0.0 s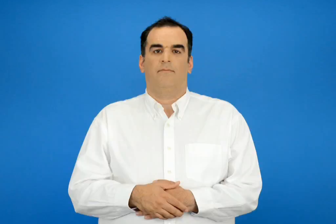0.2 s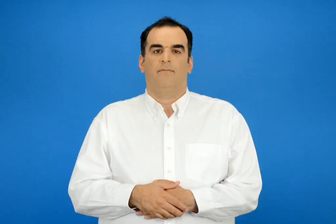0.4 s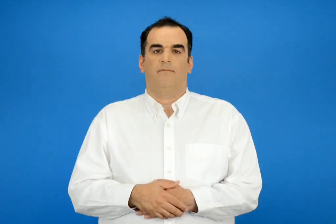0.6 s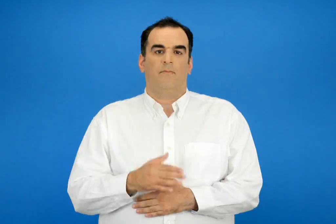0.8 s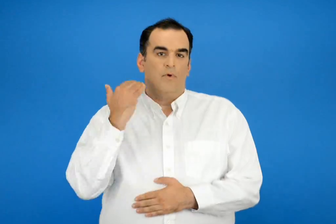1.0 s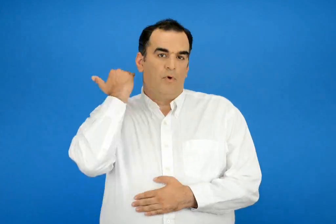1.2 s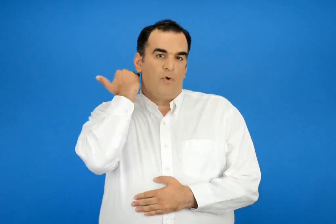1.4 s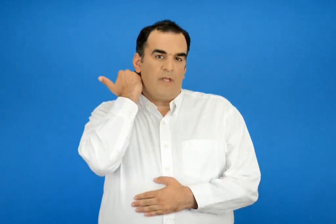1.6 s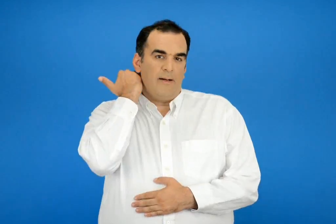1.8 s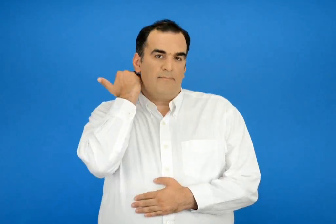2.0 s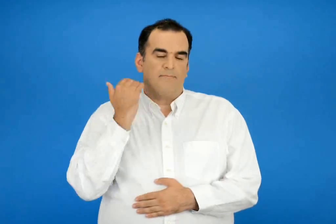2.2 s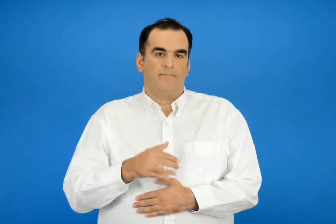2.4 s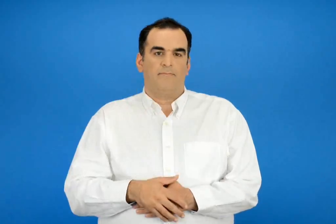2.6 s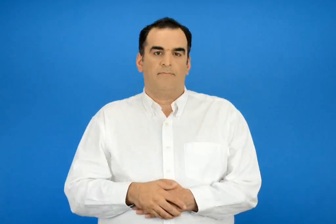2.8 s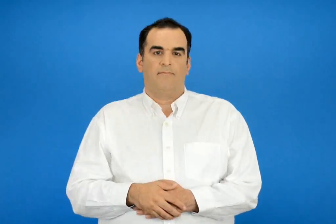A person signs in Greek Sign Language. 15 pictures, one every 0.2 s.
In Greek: κοντά
